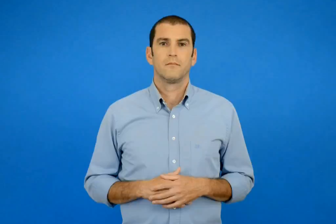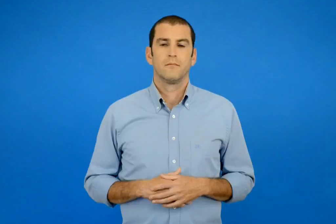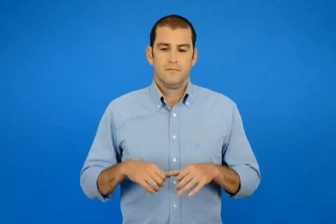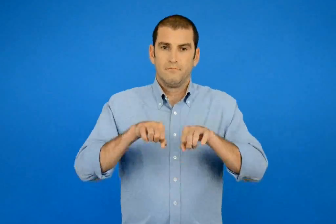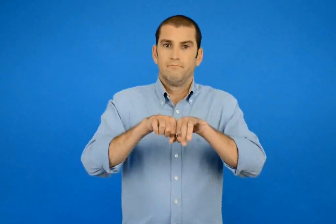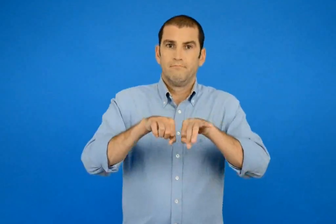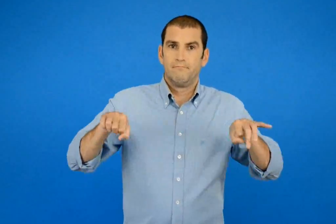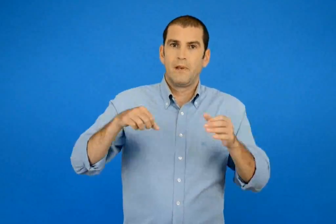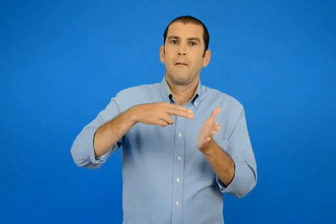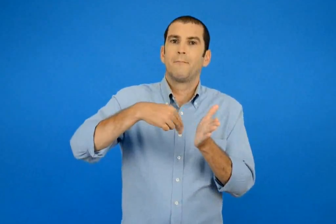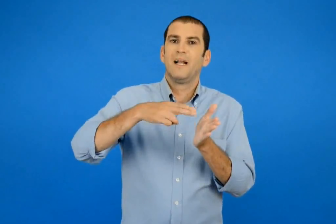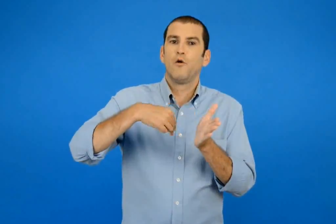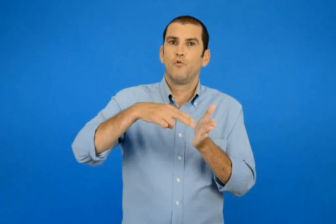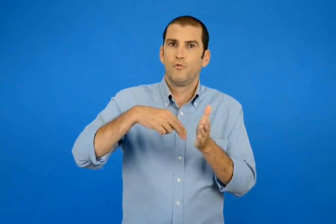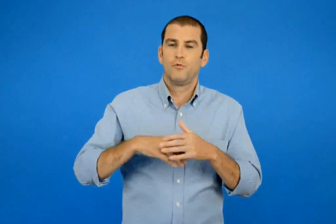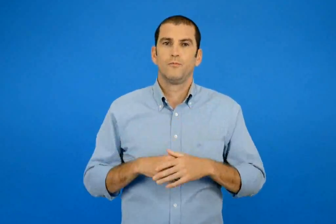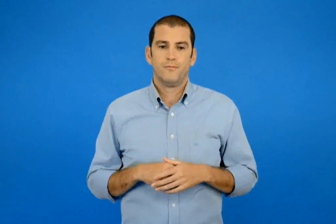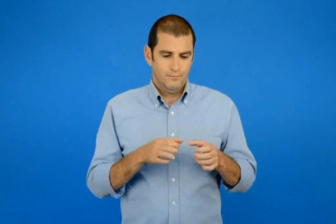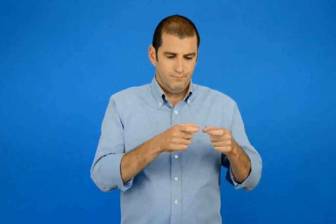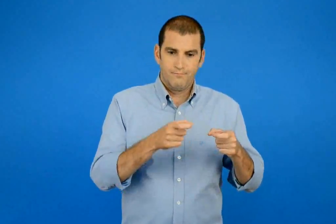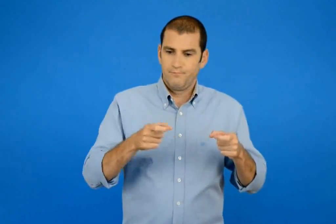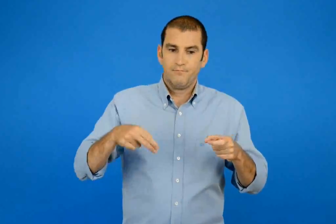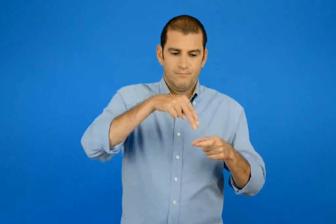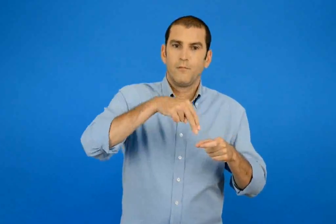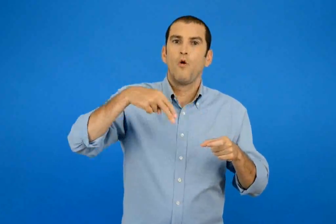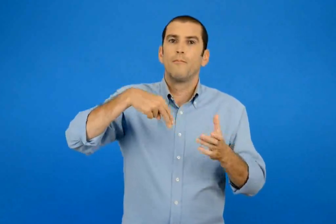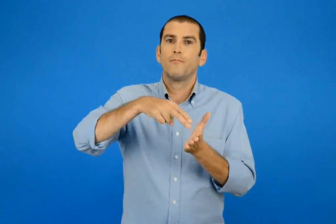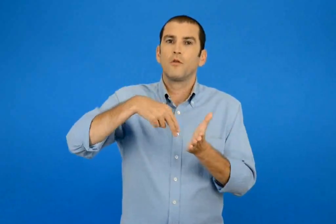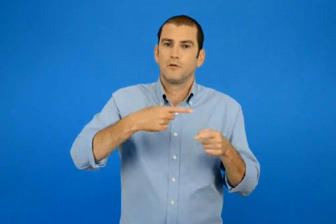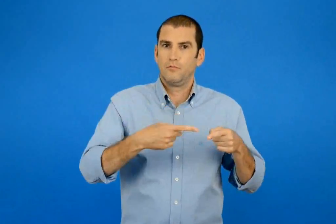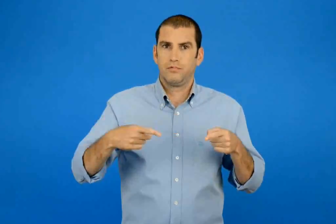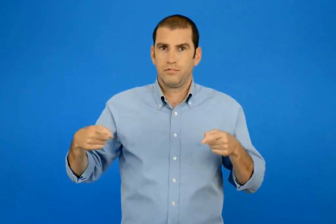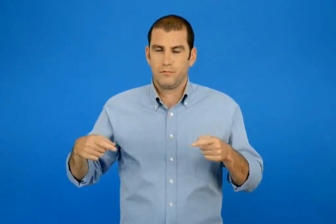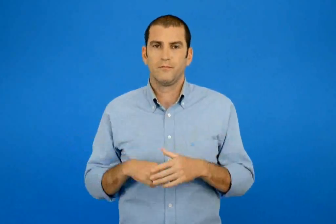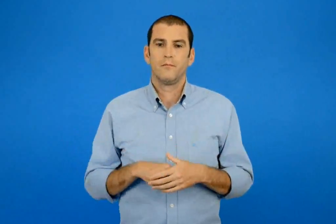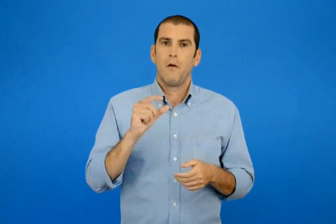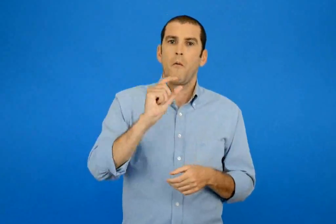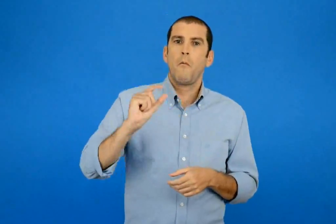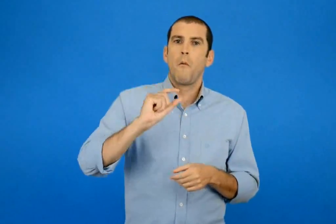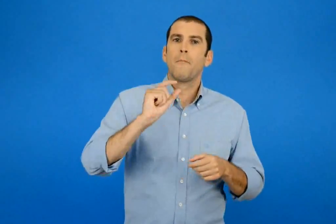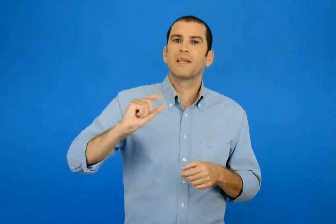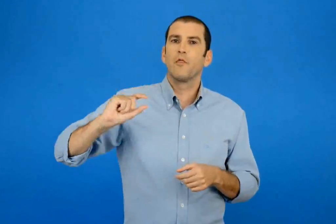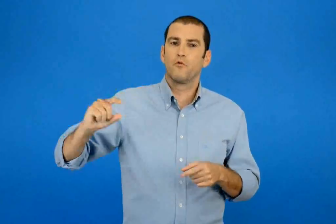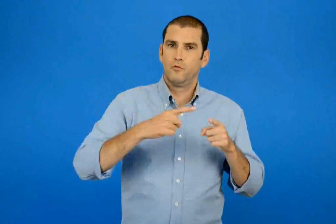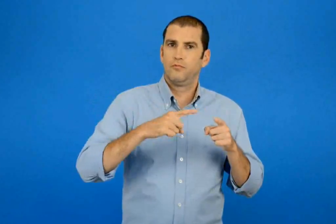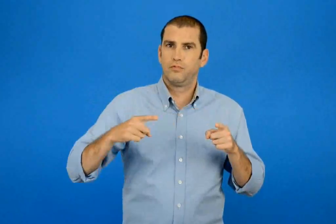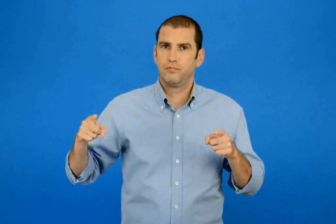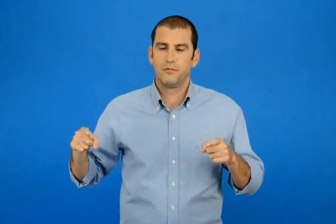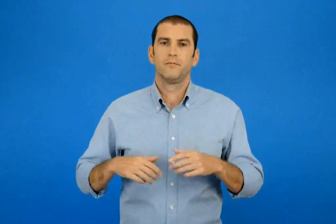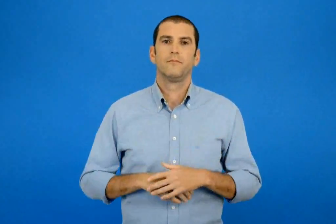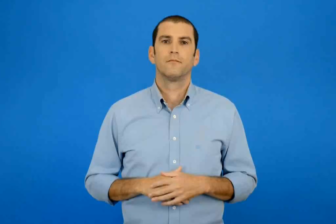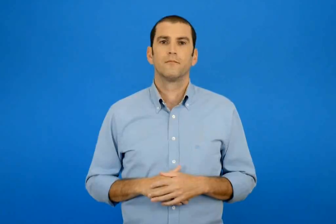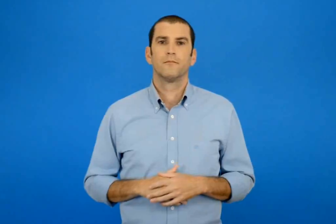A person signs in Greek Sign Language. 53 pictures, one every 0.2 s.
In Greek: πινέλο μπογιές μαρκαδόροι
